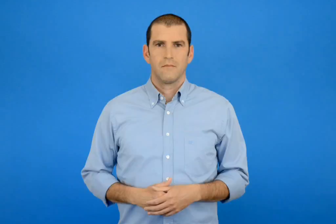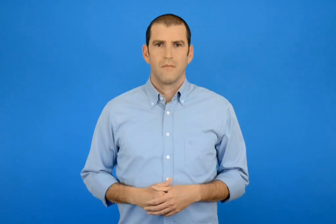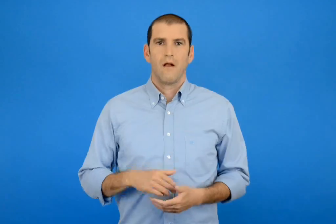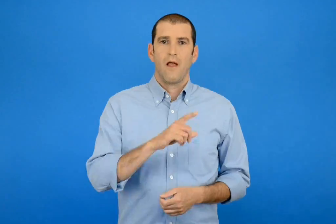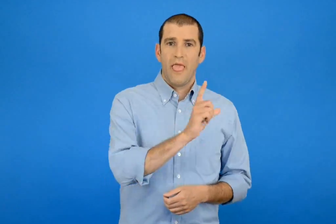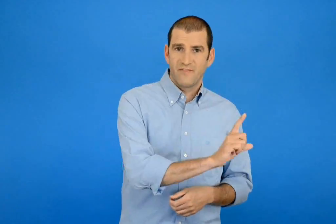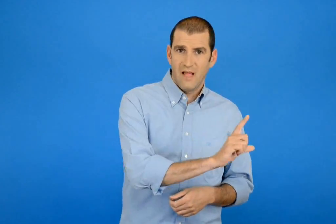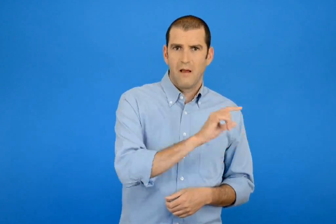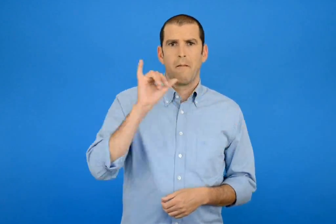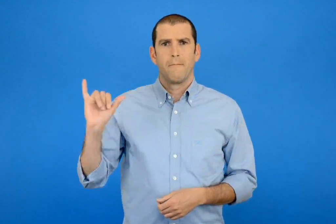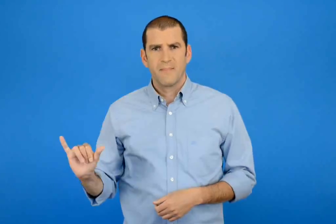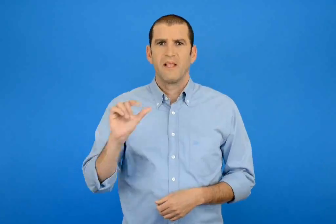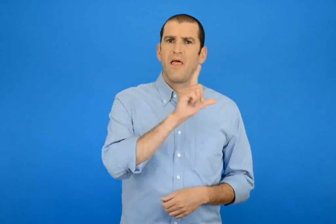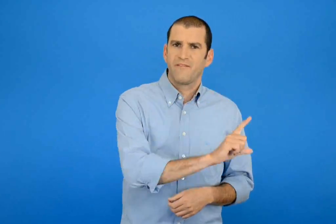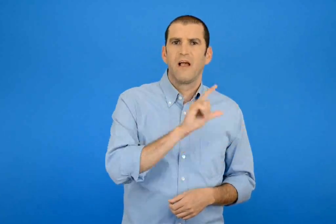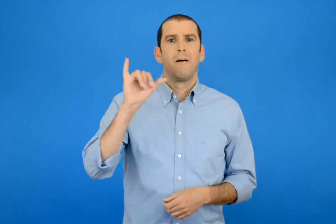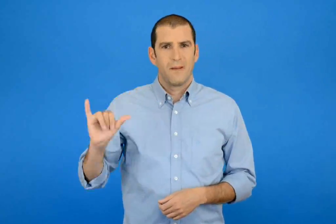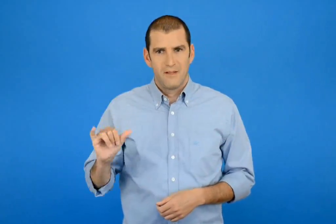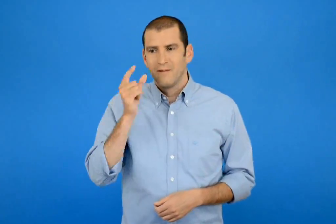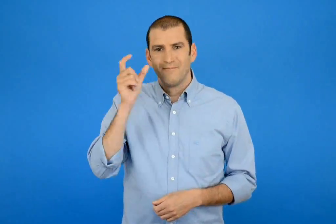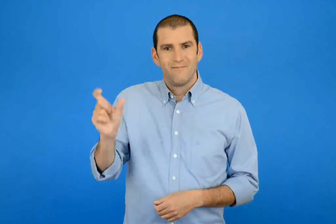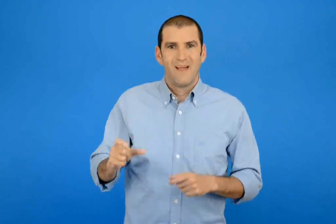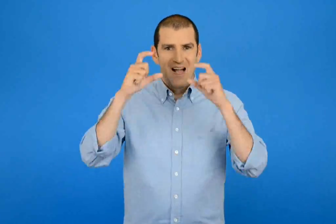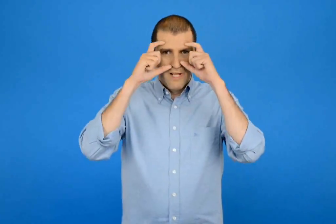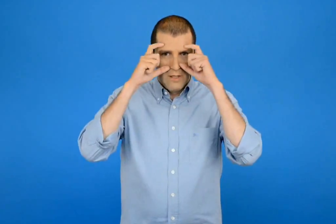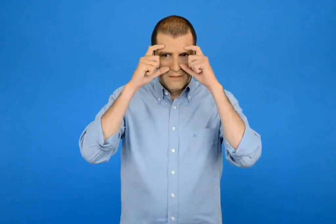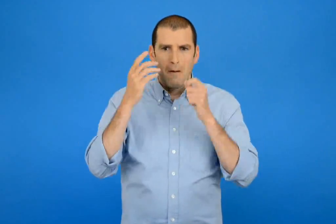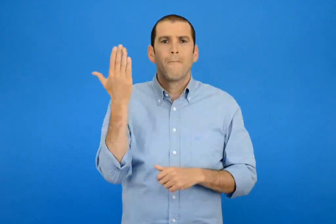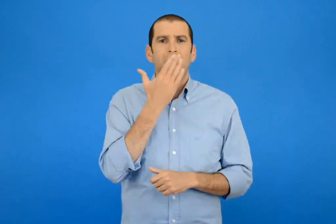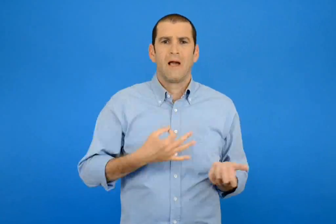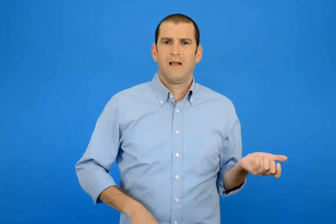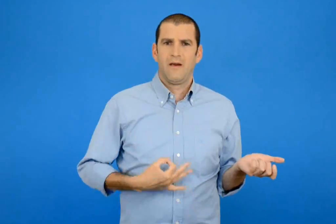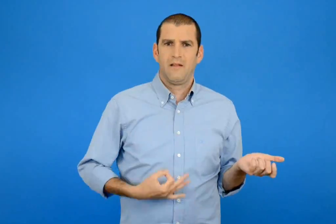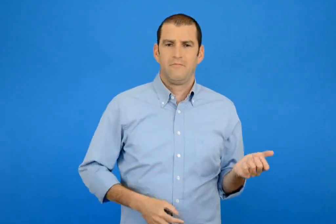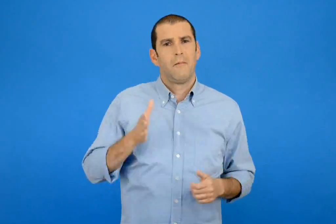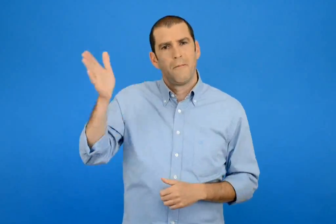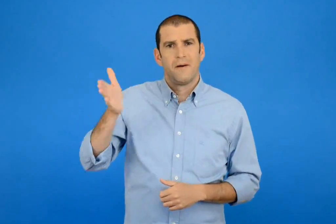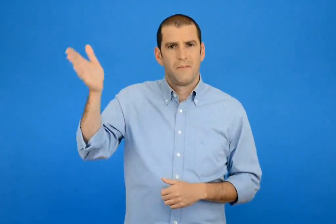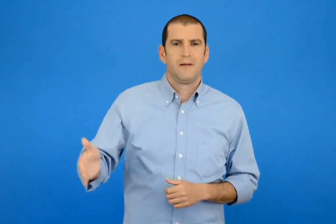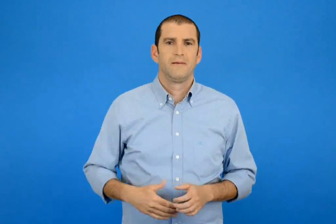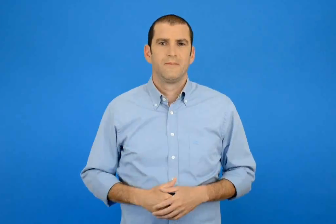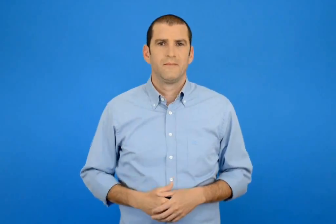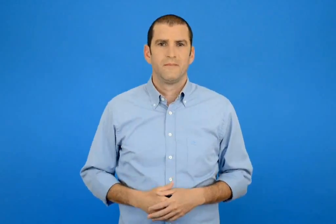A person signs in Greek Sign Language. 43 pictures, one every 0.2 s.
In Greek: κάθε δευτερά και πέμπτη ο νικόλας πηγαίνει για μάθημα κιθάρας
